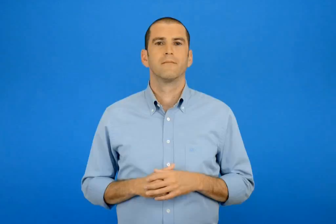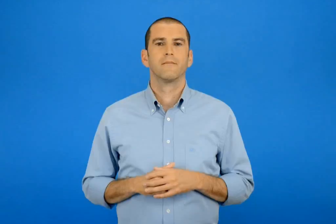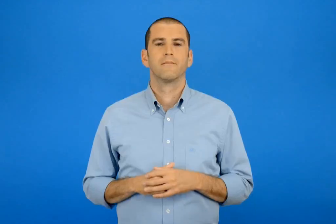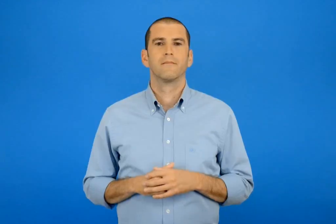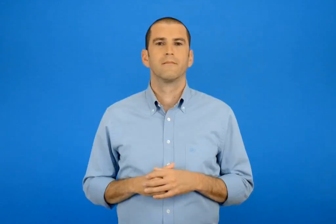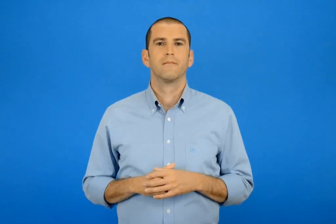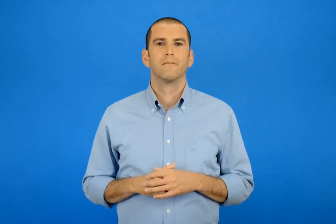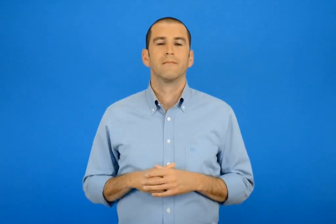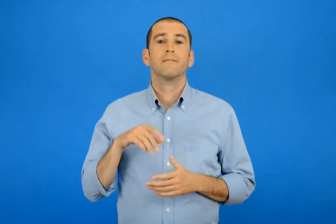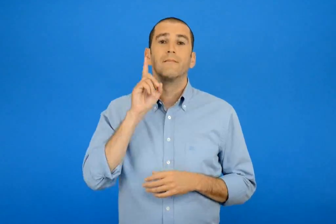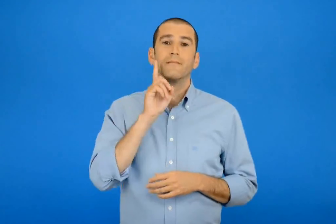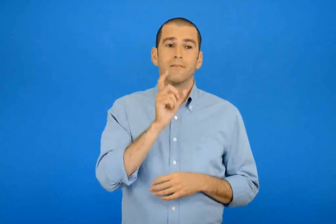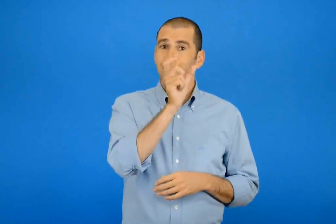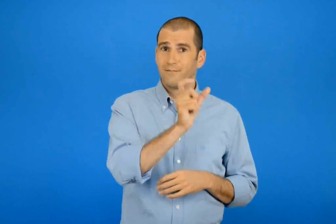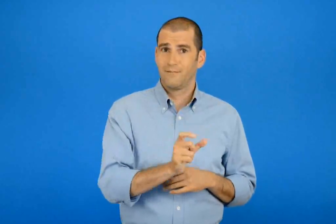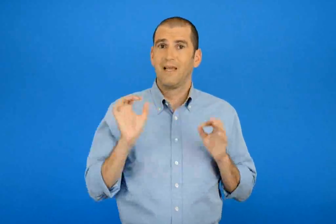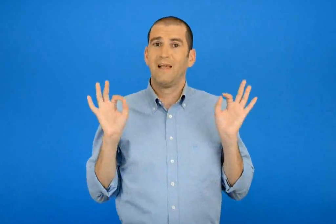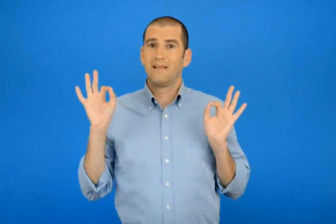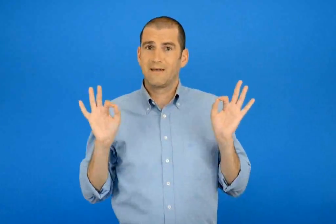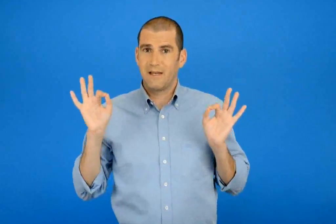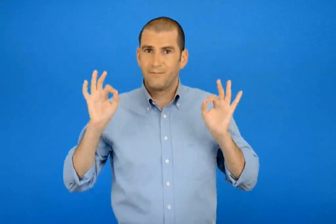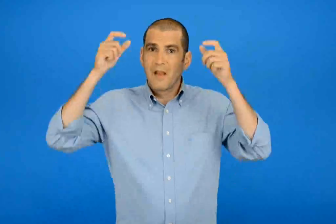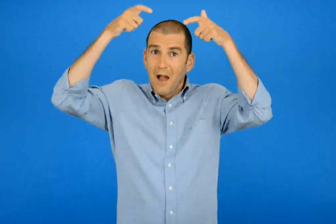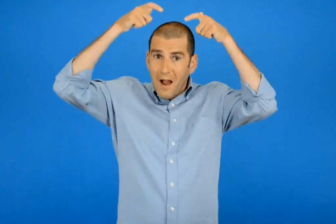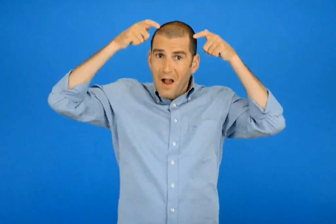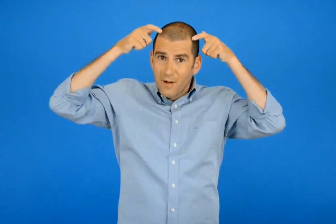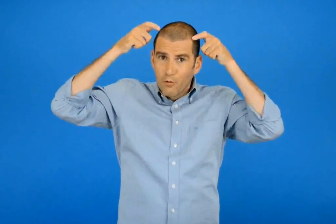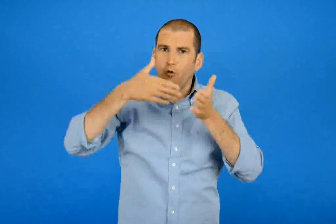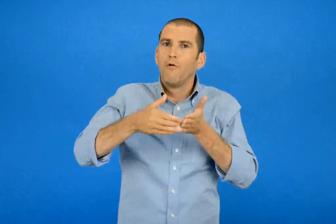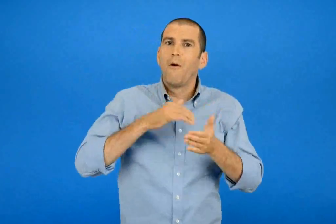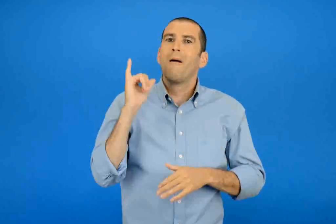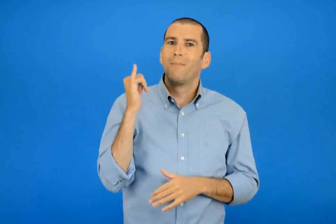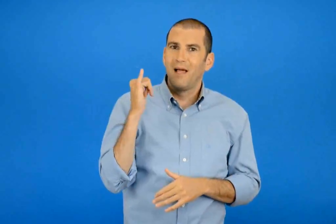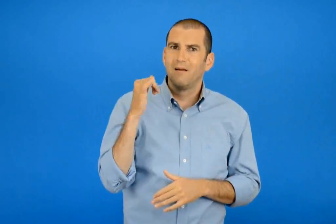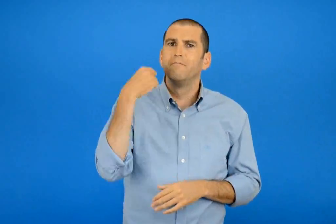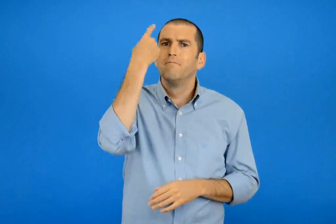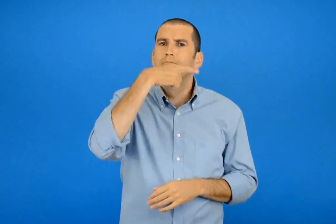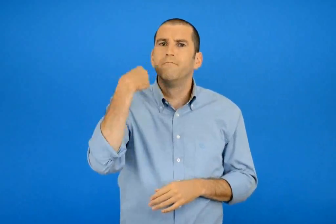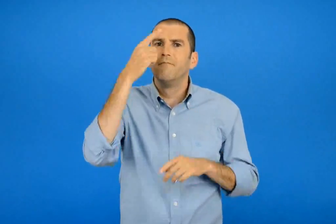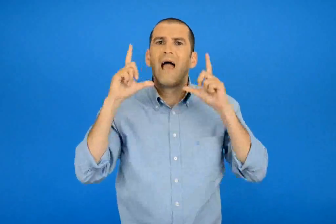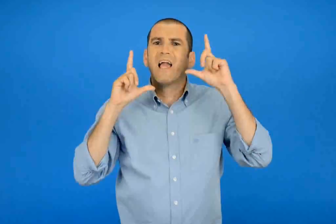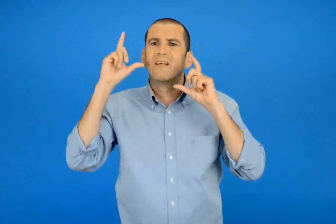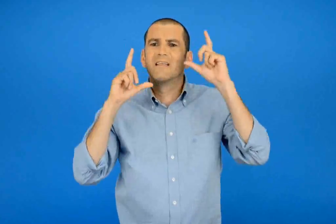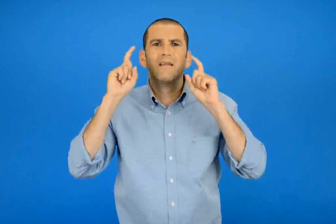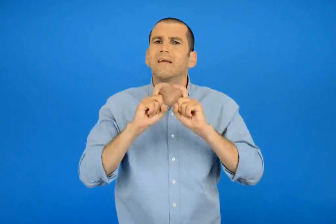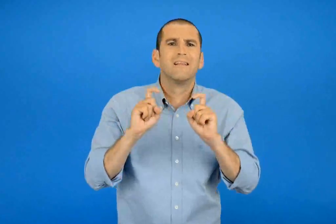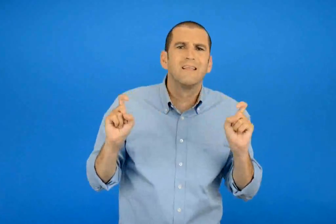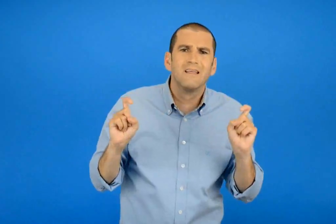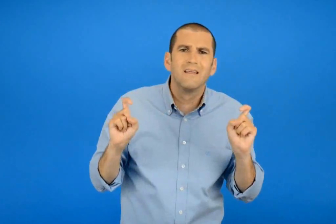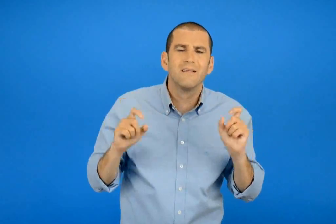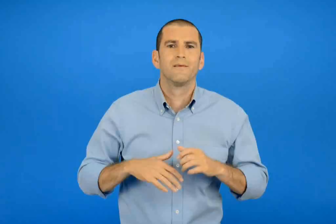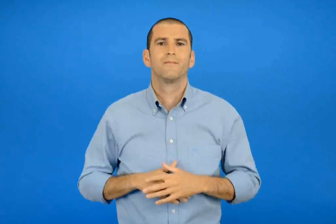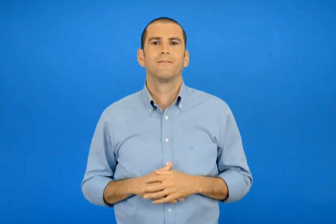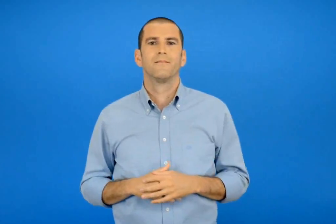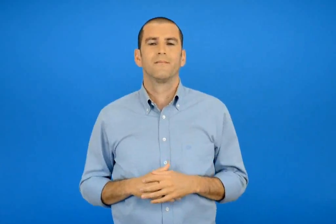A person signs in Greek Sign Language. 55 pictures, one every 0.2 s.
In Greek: τι έκφραση έχει στο πρόσωπο της η κυριά με το μπλε καπέλο ;
